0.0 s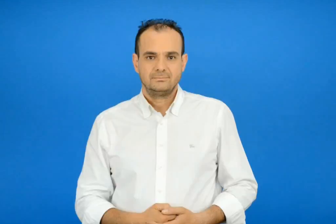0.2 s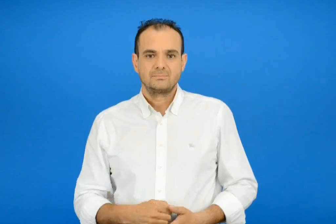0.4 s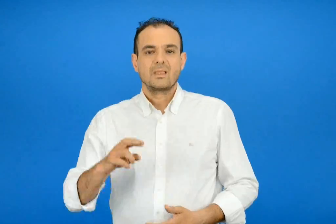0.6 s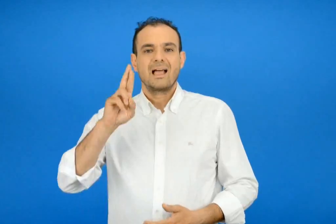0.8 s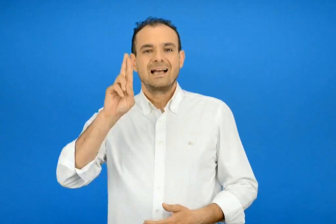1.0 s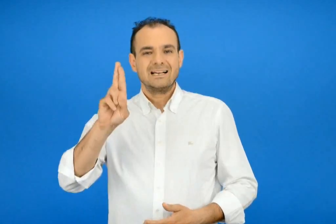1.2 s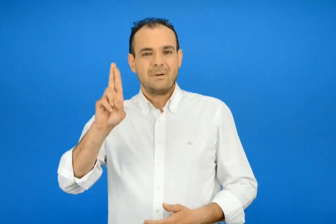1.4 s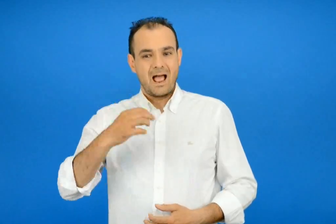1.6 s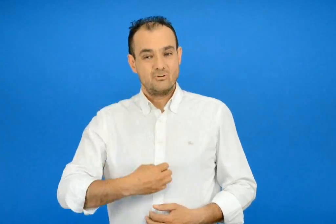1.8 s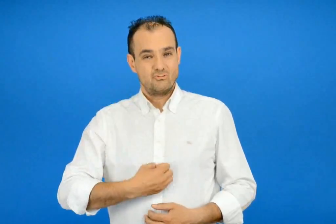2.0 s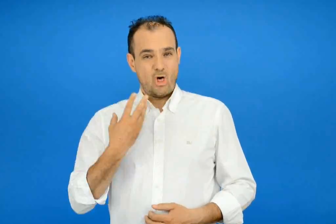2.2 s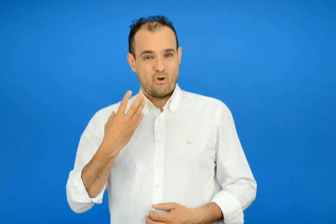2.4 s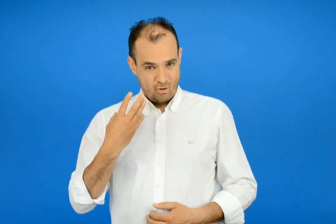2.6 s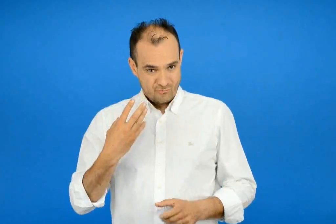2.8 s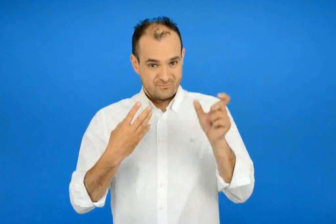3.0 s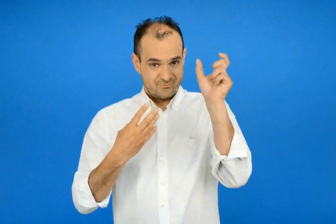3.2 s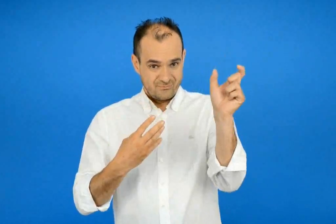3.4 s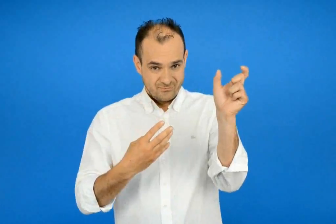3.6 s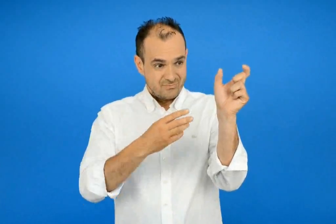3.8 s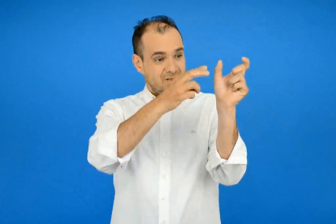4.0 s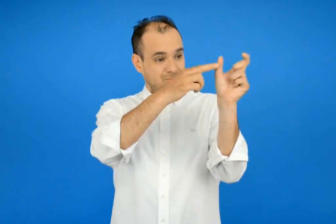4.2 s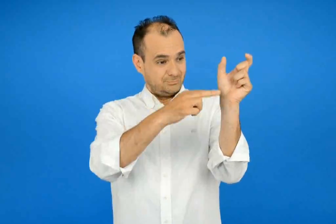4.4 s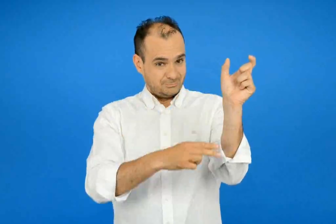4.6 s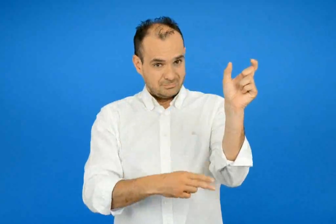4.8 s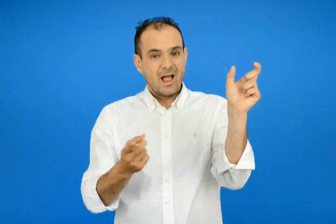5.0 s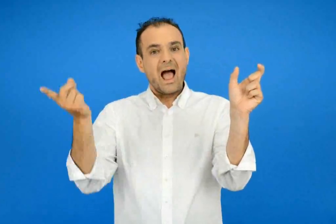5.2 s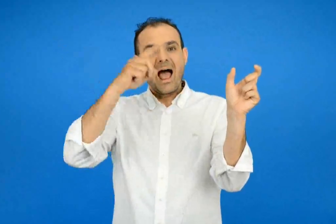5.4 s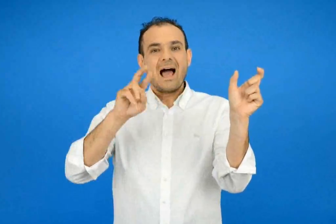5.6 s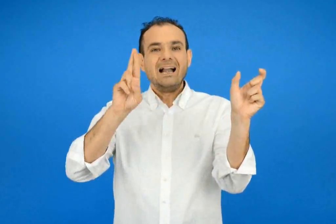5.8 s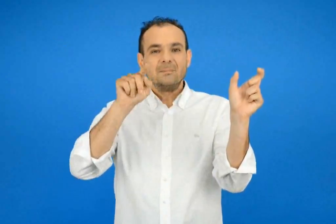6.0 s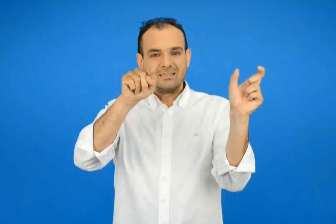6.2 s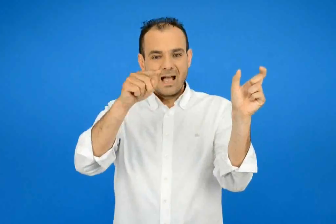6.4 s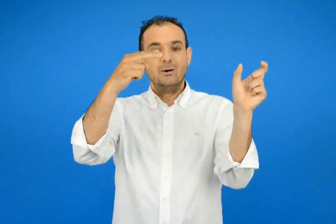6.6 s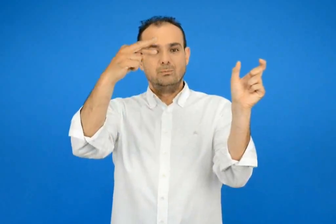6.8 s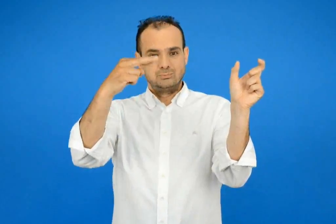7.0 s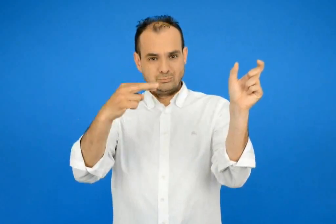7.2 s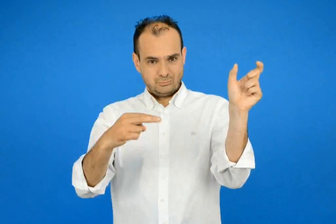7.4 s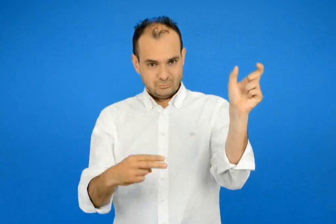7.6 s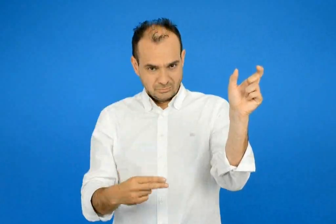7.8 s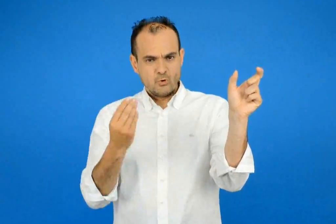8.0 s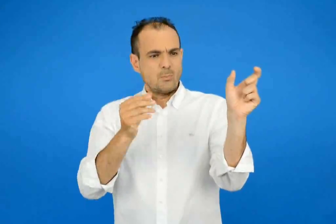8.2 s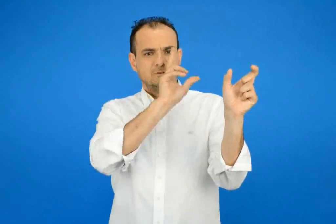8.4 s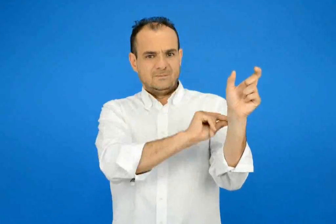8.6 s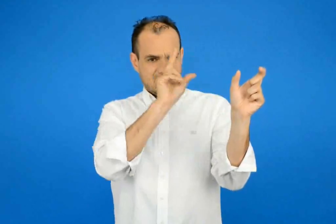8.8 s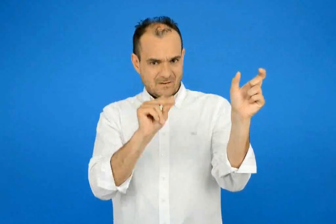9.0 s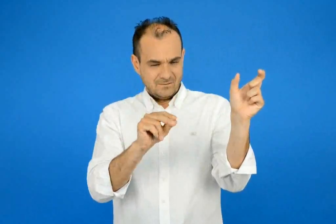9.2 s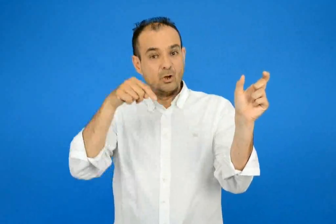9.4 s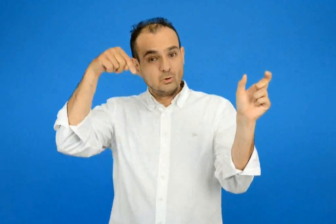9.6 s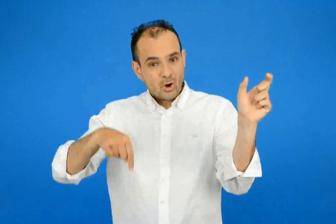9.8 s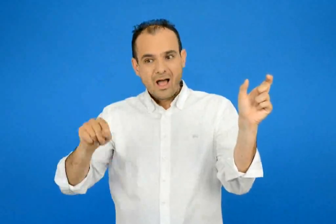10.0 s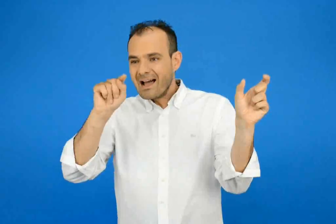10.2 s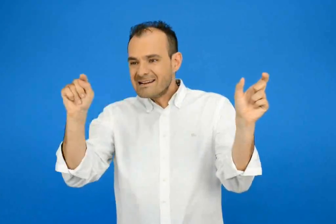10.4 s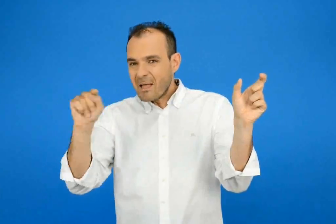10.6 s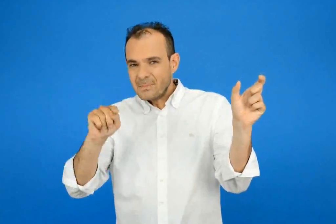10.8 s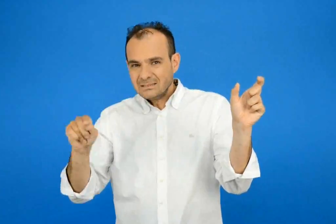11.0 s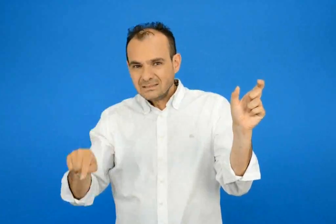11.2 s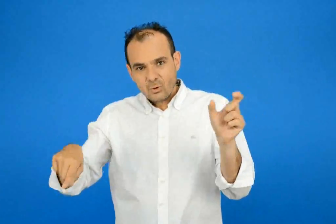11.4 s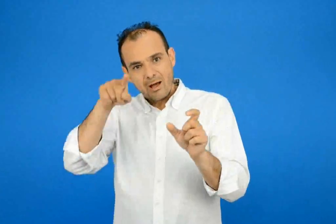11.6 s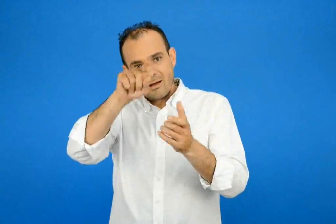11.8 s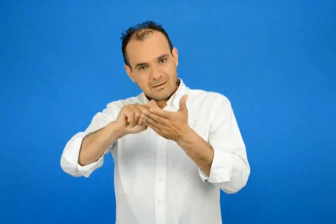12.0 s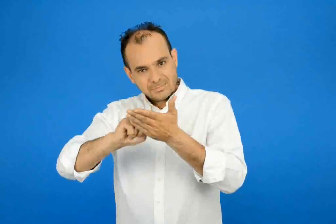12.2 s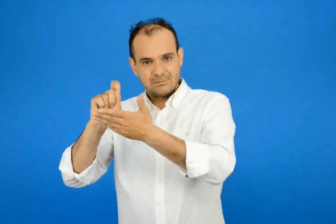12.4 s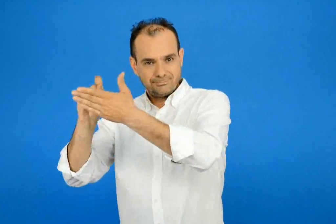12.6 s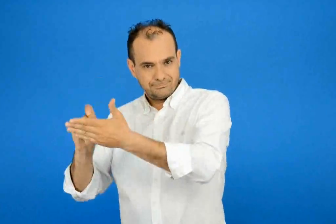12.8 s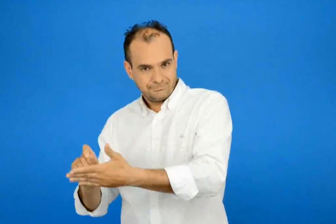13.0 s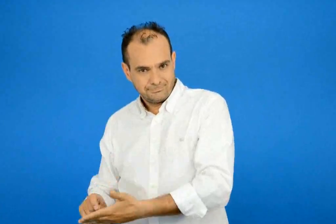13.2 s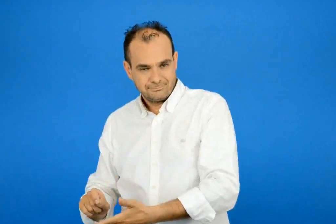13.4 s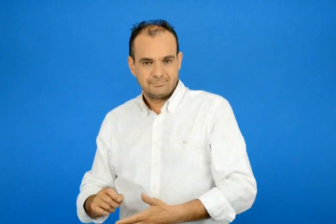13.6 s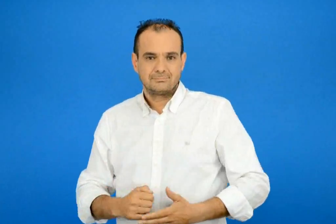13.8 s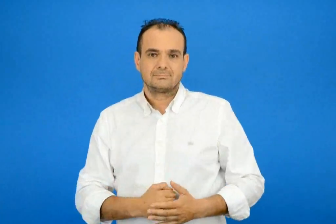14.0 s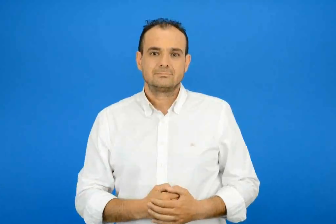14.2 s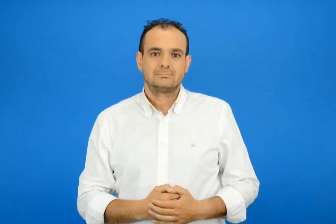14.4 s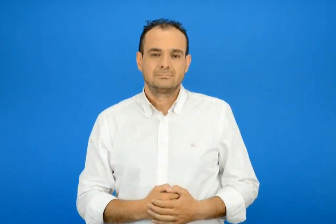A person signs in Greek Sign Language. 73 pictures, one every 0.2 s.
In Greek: γράψε τώρα στις γραμμές από κάτω και αλλά ρήματα που κλίνονται όπως το ρήμα νιώθω
